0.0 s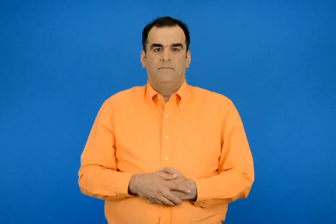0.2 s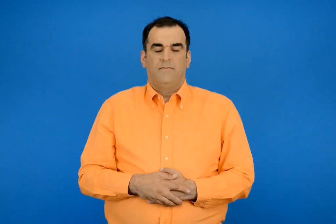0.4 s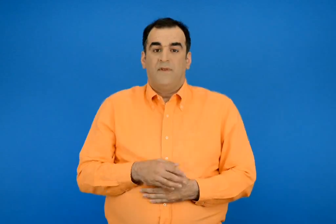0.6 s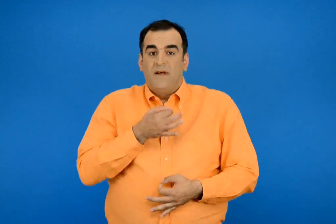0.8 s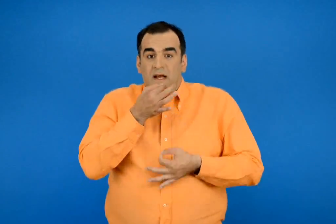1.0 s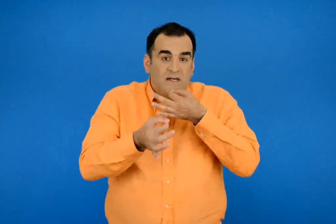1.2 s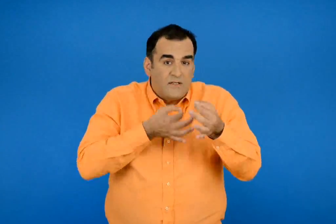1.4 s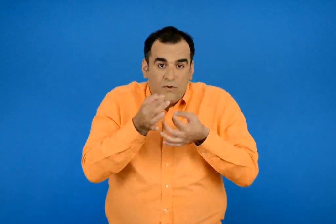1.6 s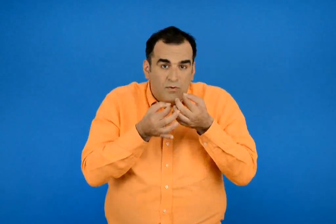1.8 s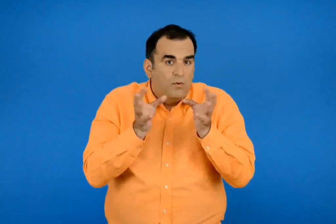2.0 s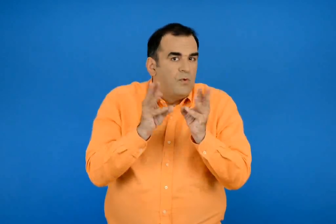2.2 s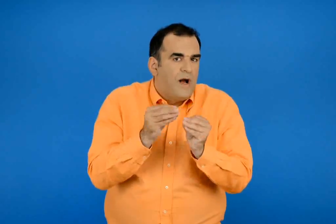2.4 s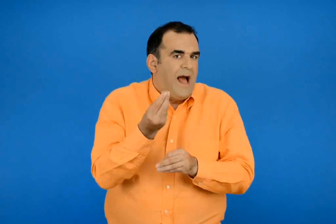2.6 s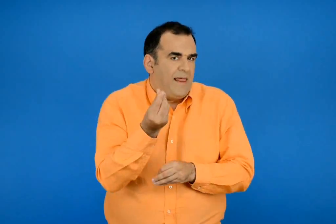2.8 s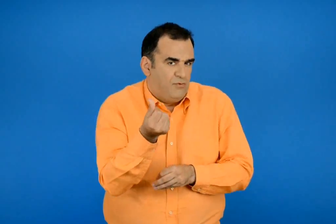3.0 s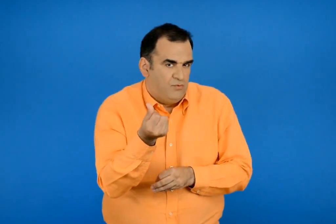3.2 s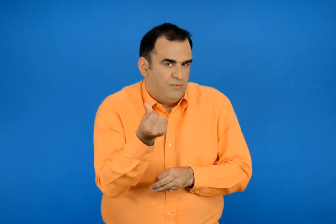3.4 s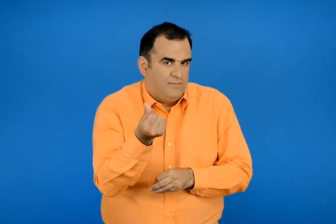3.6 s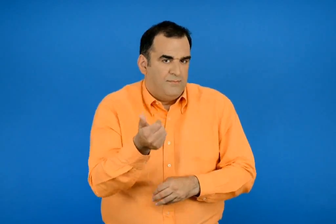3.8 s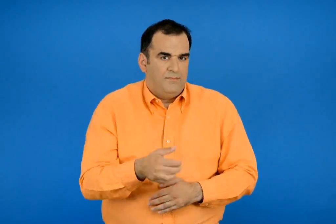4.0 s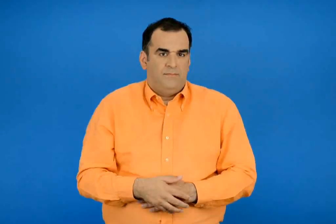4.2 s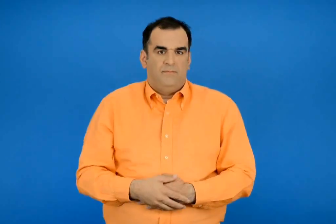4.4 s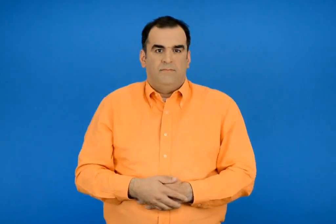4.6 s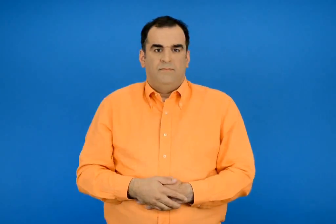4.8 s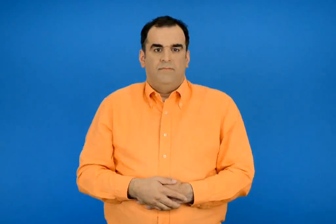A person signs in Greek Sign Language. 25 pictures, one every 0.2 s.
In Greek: εξηγώ με αριθμούς
